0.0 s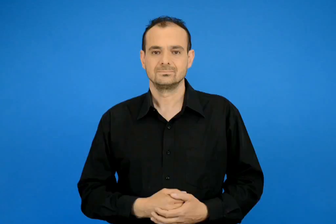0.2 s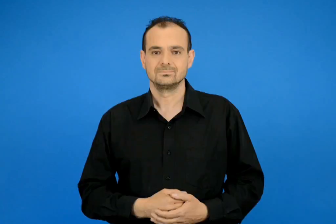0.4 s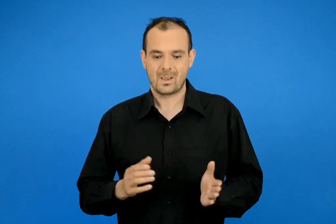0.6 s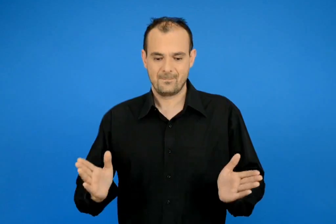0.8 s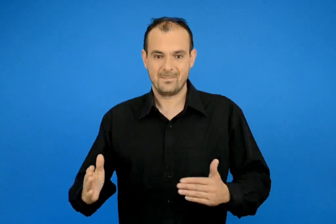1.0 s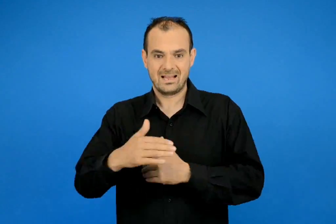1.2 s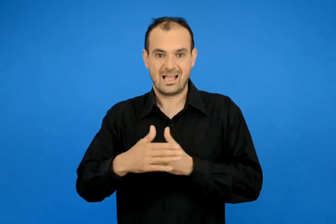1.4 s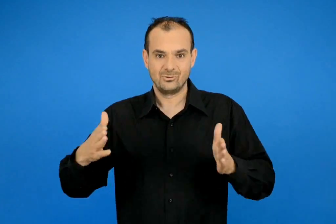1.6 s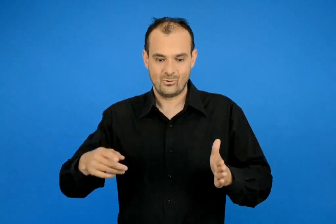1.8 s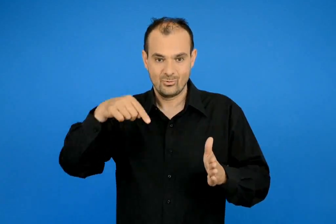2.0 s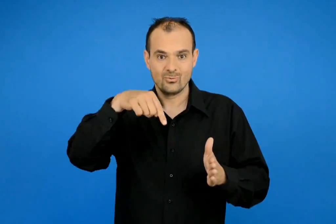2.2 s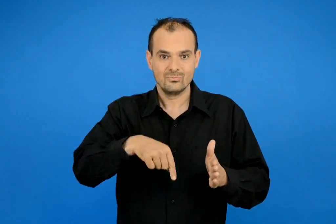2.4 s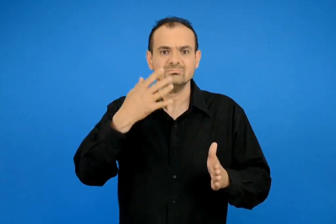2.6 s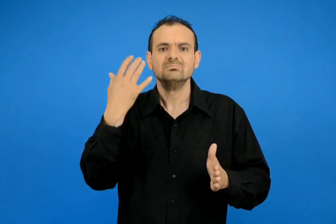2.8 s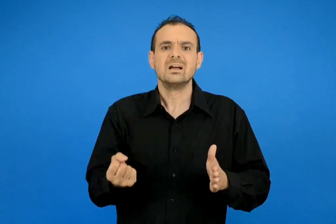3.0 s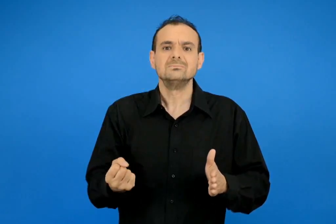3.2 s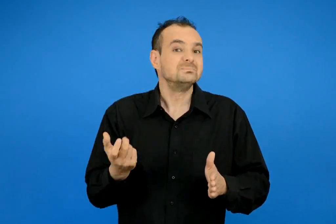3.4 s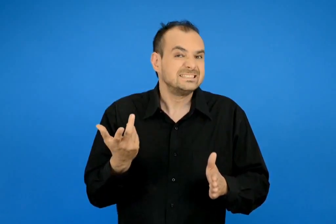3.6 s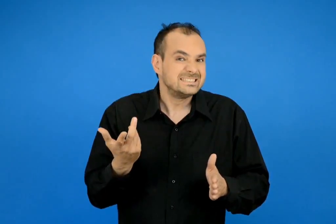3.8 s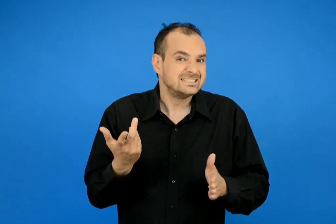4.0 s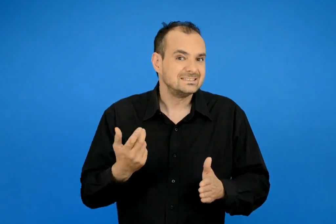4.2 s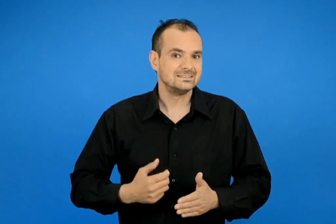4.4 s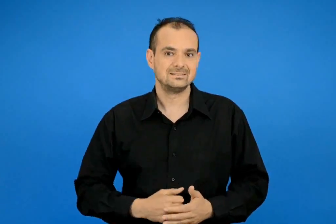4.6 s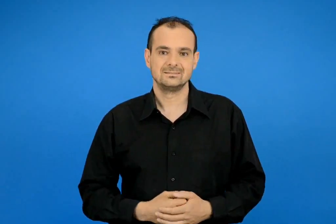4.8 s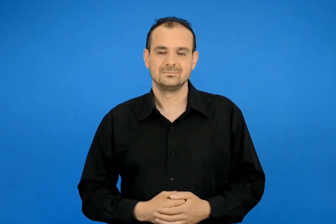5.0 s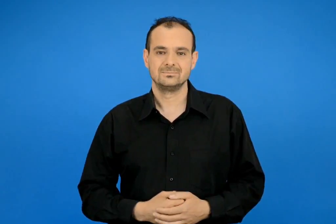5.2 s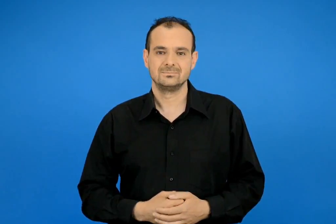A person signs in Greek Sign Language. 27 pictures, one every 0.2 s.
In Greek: τι έχει το πακέτο ;
